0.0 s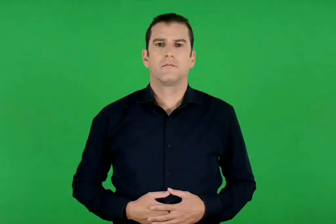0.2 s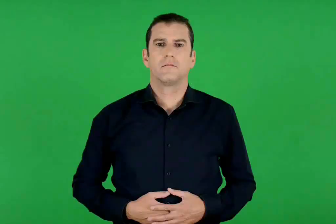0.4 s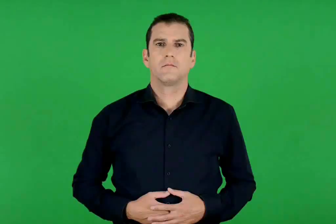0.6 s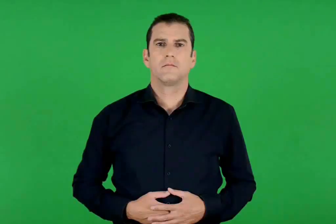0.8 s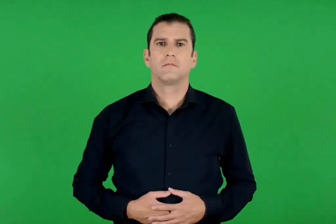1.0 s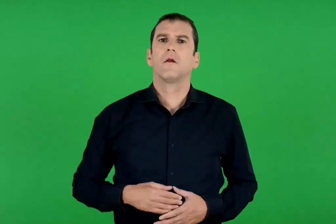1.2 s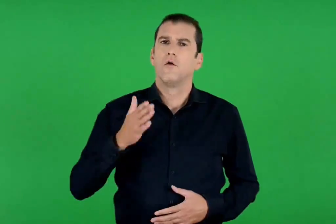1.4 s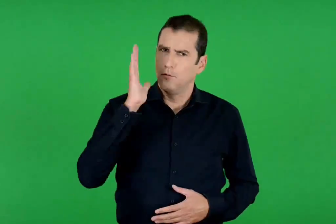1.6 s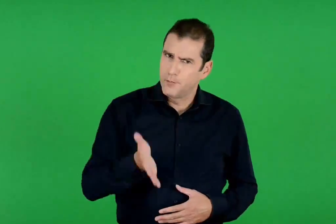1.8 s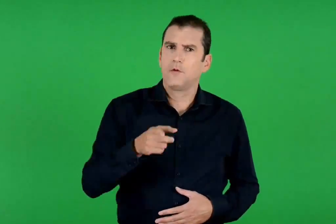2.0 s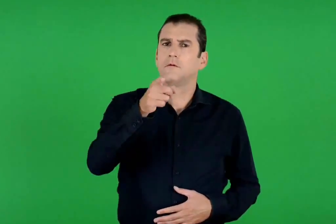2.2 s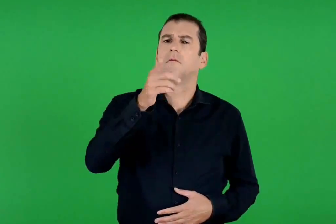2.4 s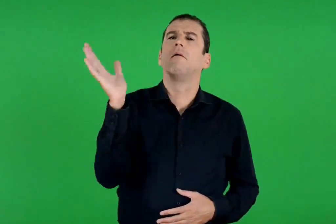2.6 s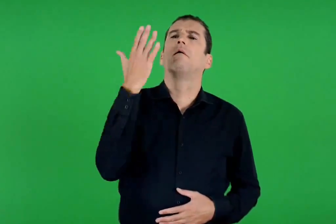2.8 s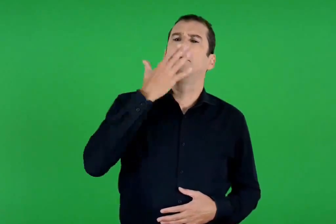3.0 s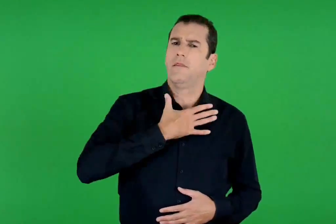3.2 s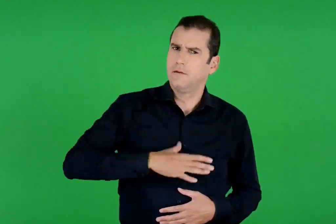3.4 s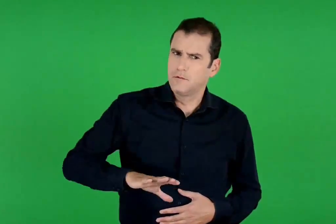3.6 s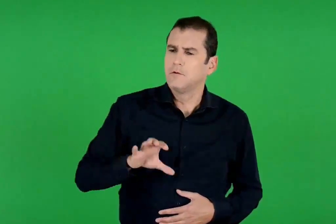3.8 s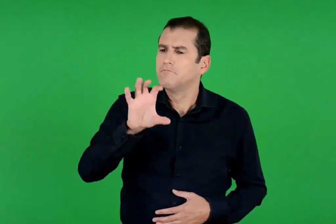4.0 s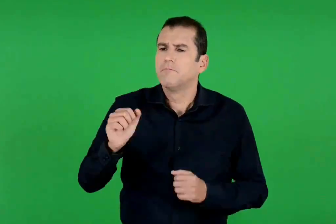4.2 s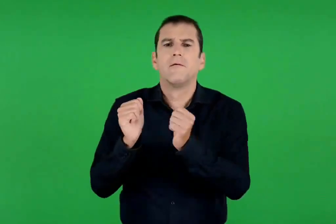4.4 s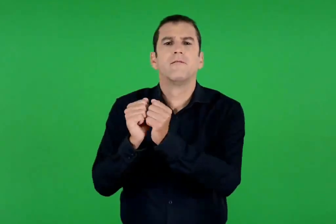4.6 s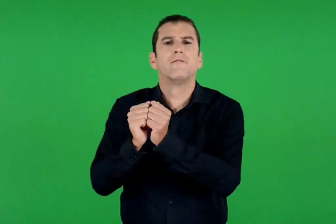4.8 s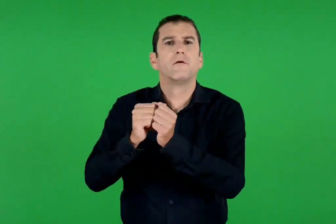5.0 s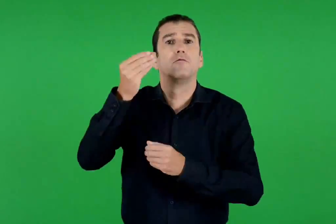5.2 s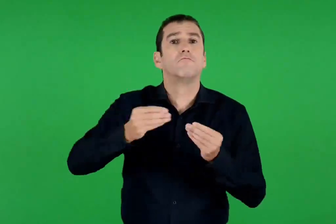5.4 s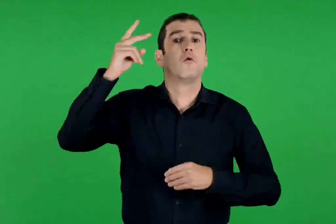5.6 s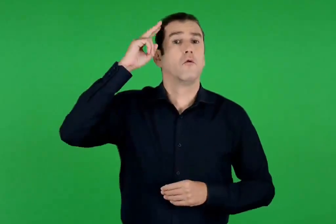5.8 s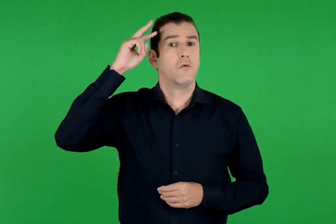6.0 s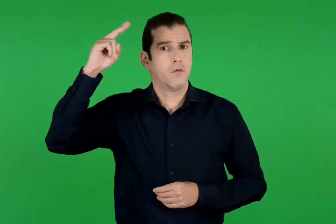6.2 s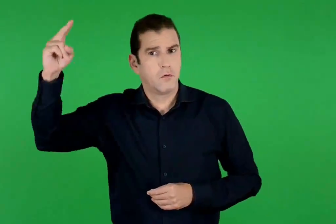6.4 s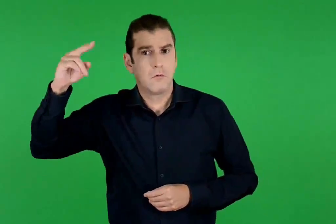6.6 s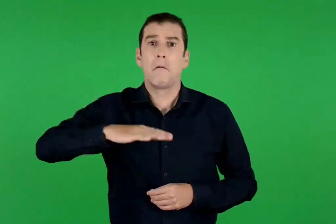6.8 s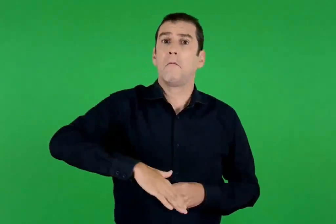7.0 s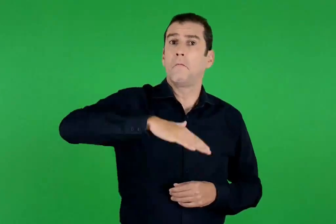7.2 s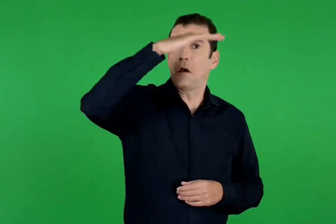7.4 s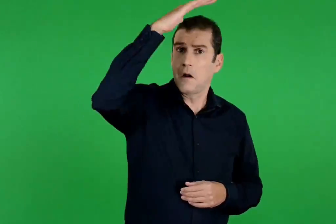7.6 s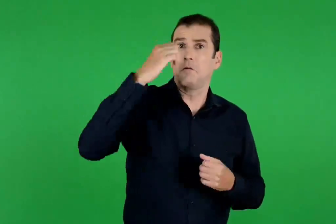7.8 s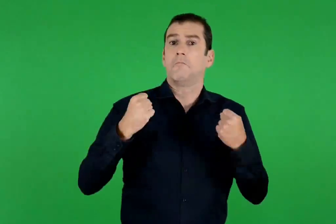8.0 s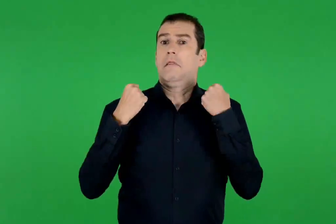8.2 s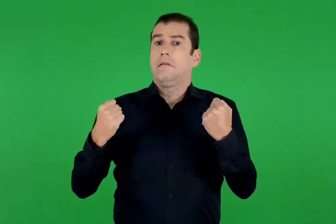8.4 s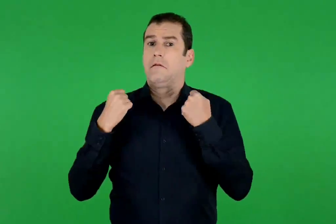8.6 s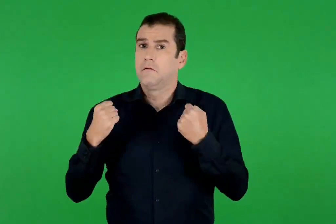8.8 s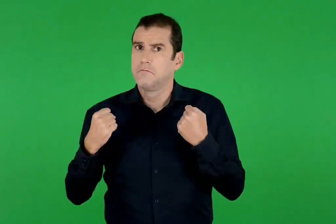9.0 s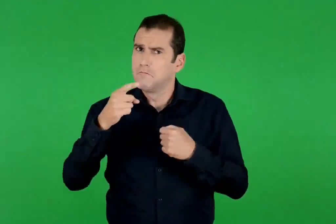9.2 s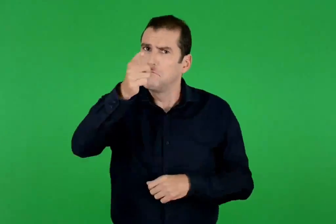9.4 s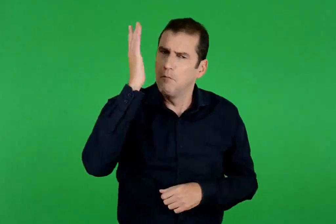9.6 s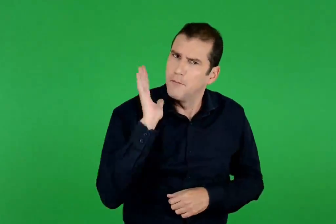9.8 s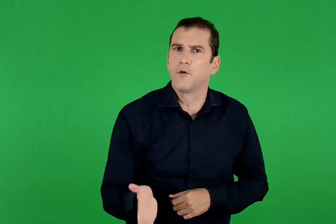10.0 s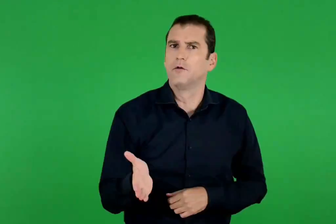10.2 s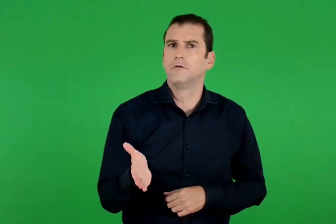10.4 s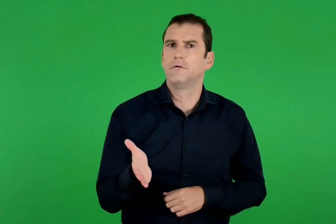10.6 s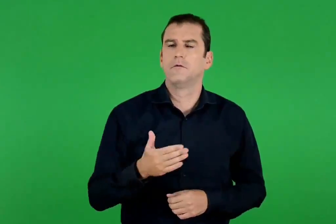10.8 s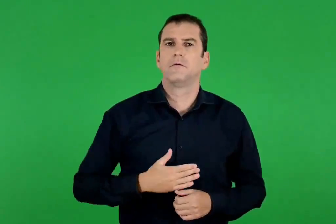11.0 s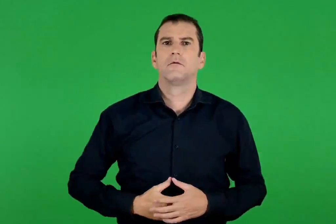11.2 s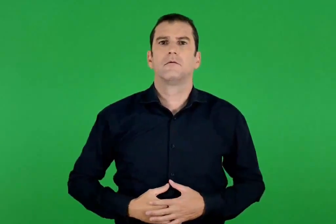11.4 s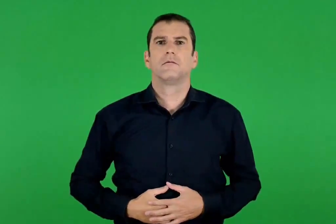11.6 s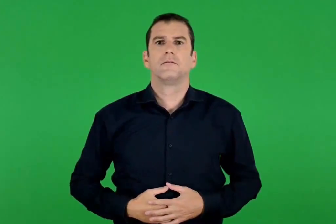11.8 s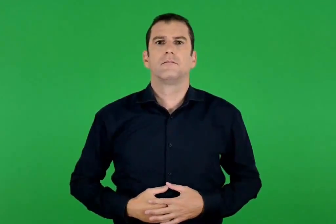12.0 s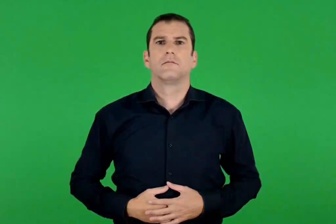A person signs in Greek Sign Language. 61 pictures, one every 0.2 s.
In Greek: μπορείς αν θες να βρεις πιο έξυπνους φίλους , να είναι μεγάλοι και πιο δυνατοί. μπορείς
